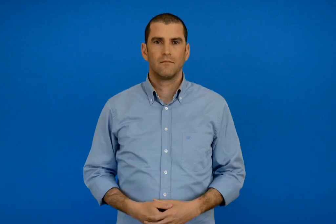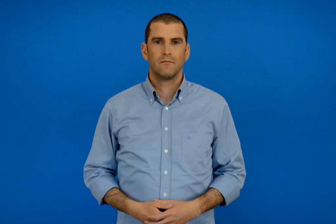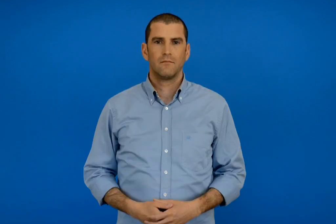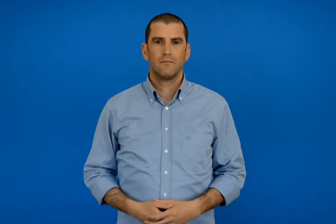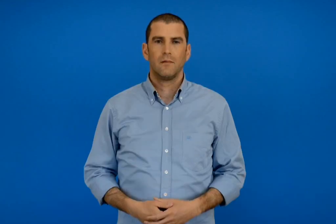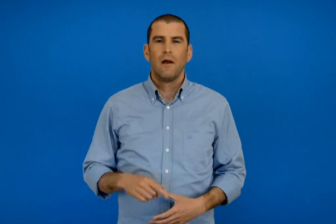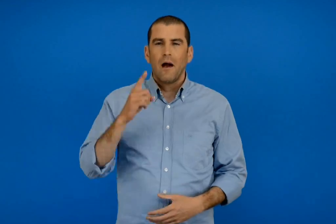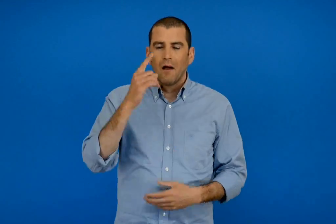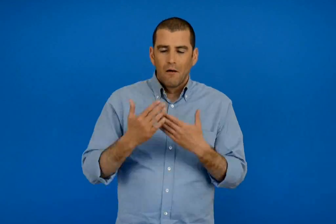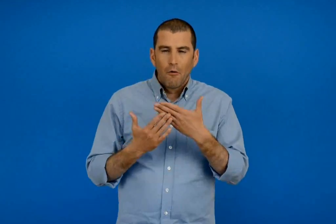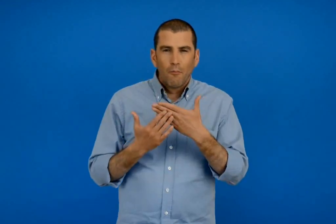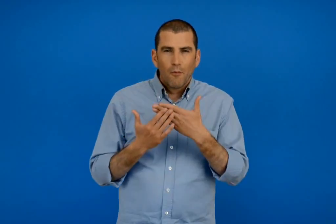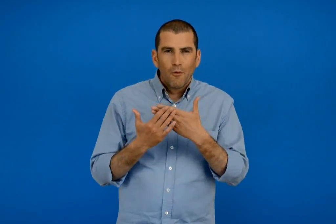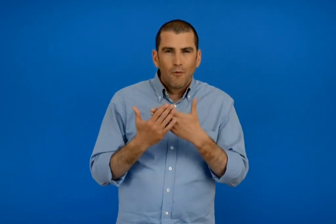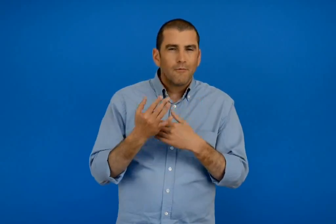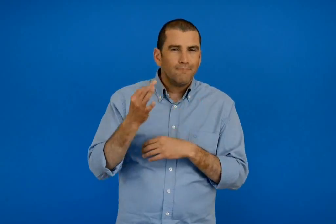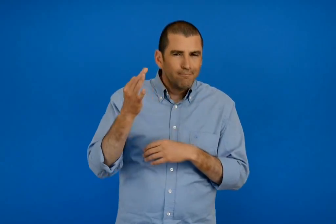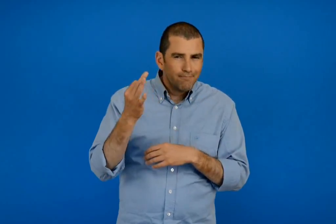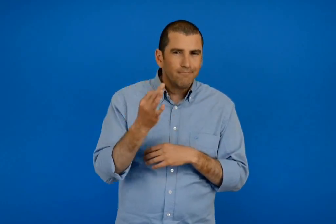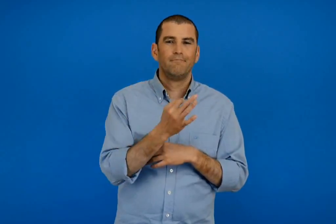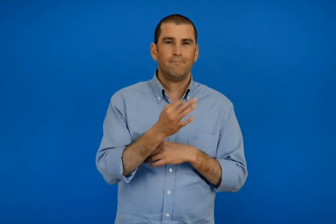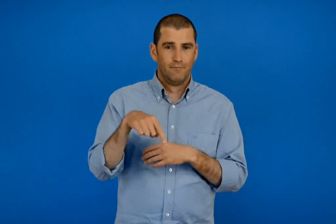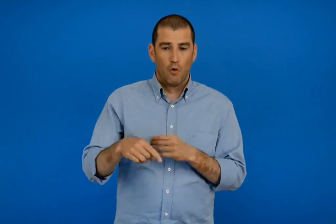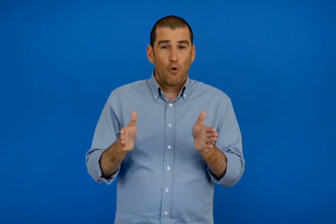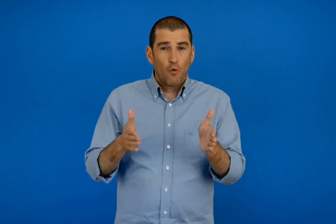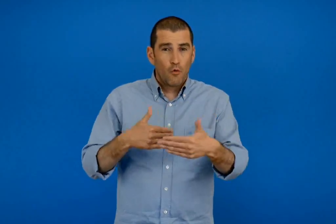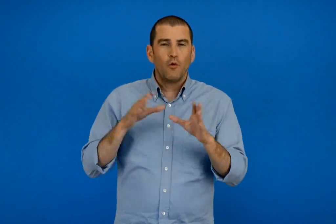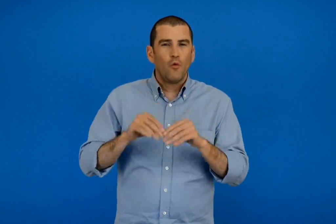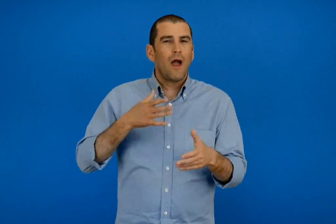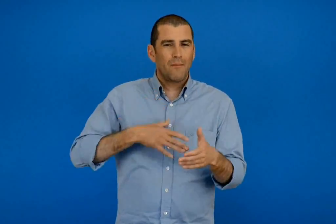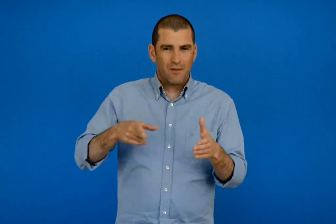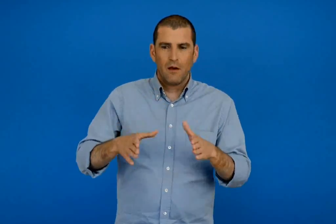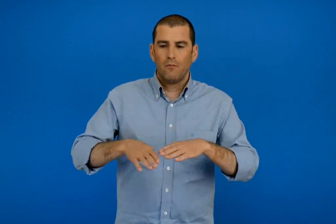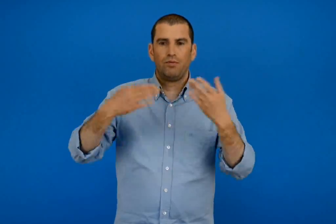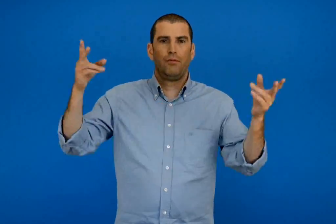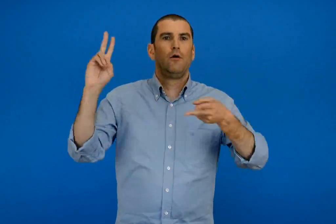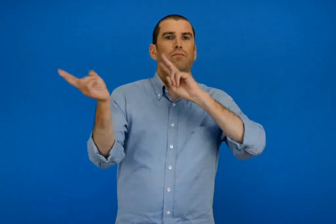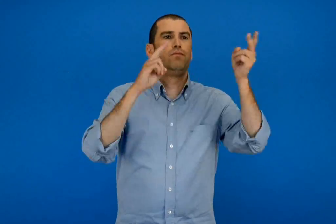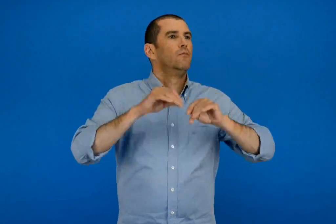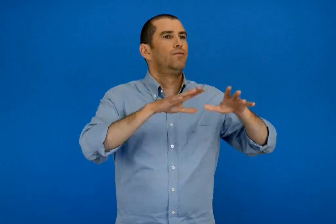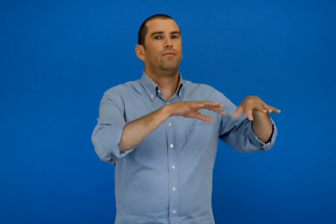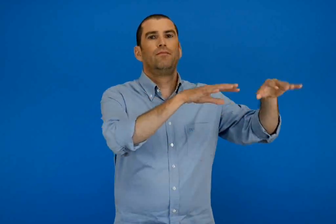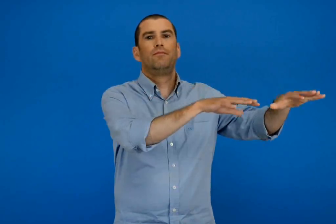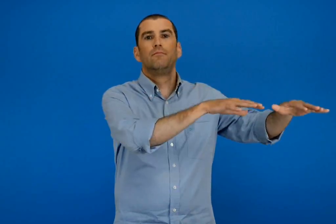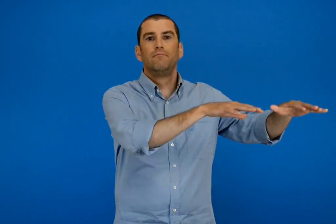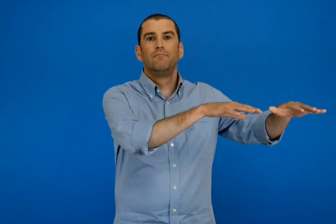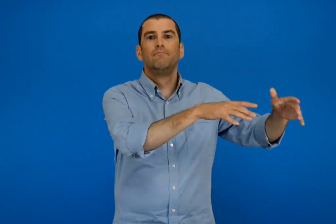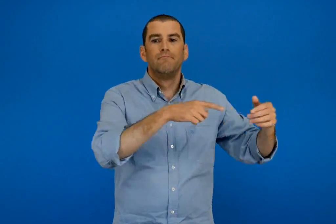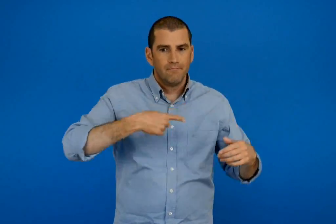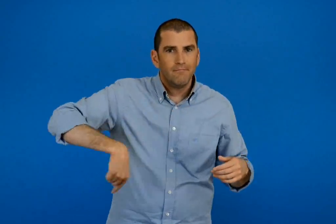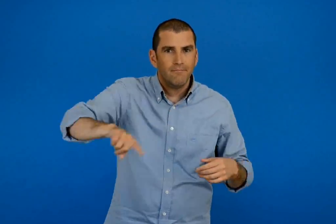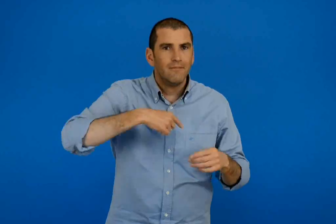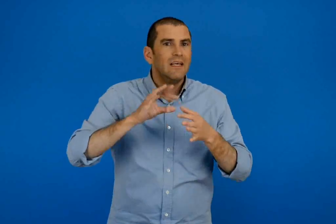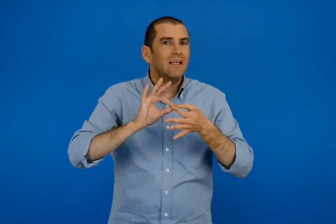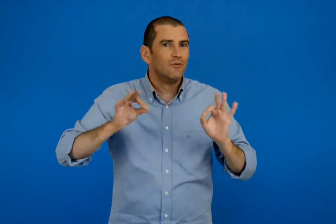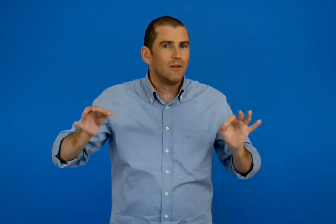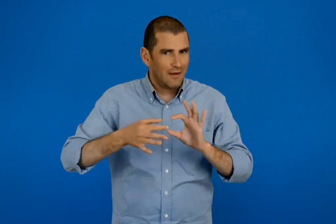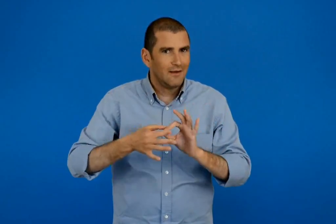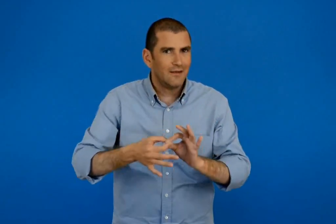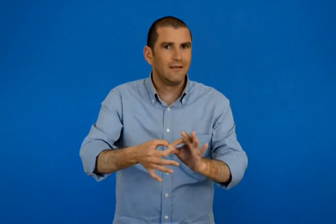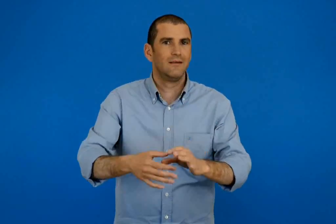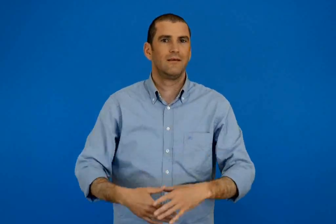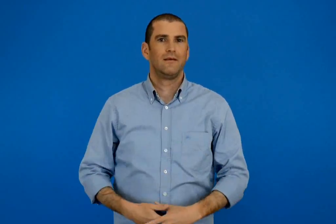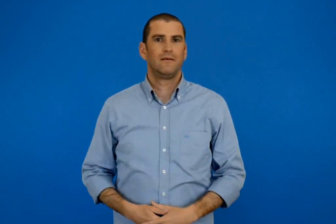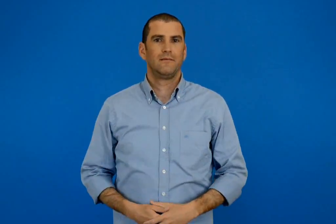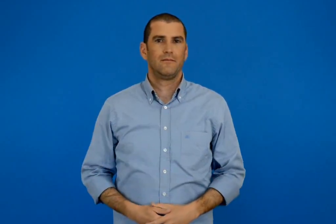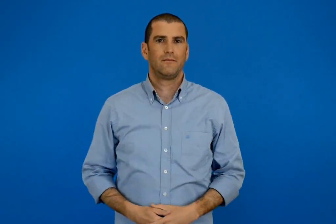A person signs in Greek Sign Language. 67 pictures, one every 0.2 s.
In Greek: ένα γλυκό πρωινό το κουτί των επιθυμιών άνοιξε και οι επιθυμίες μας ξετυλίχτηκαν στον αέρα συνεχίζουμε την ιστορία
